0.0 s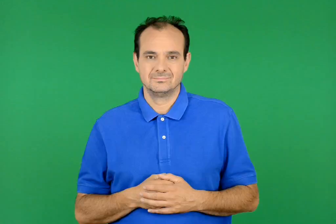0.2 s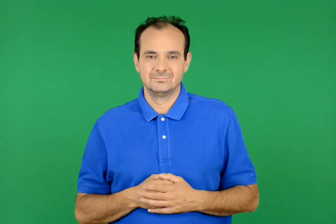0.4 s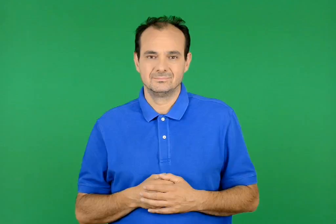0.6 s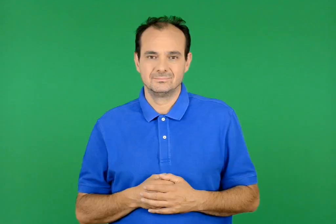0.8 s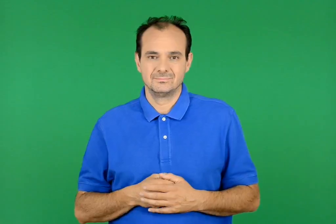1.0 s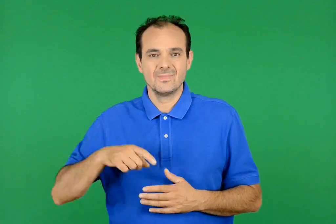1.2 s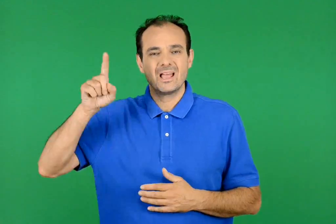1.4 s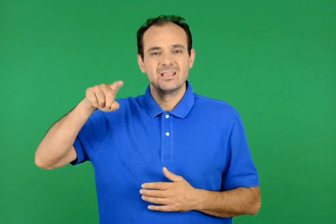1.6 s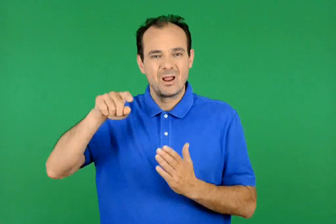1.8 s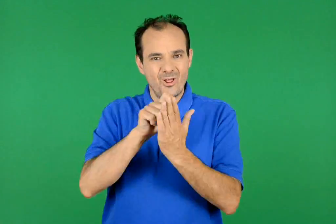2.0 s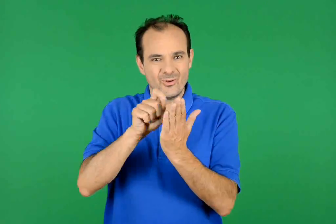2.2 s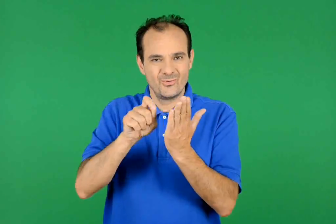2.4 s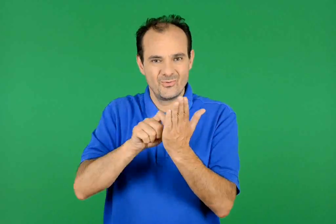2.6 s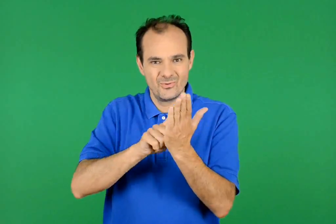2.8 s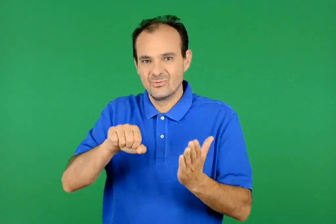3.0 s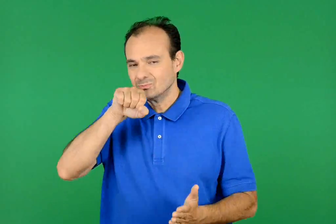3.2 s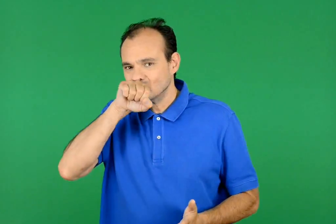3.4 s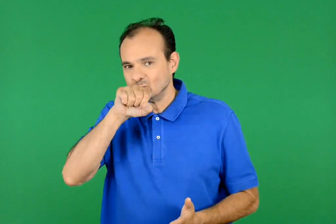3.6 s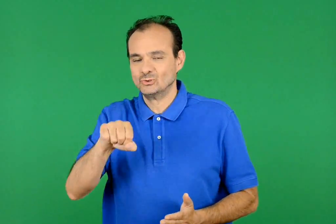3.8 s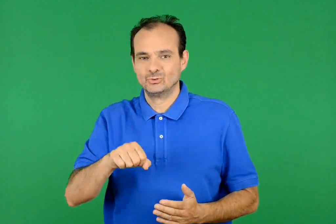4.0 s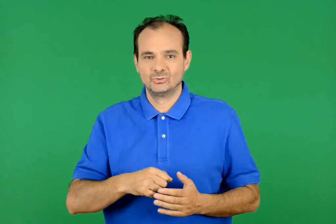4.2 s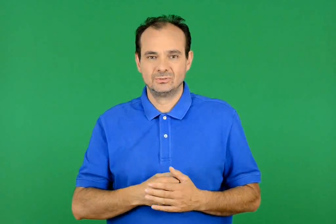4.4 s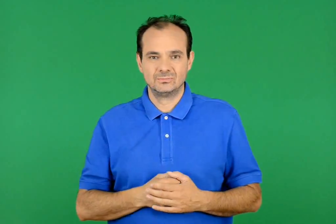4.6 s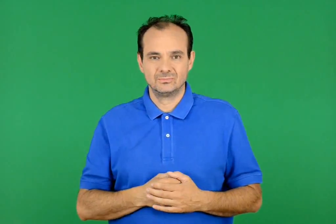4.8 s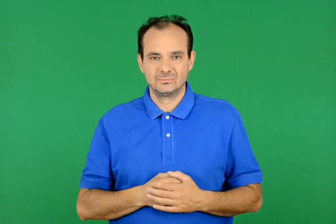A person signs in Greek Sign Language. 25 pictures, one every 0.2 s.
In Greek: αγαπητό μου ημερολόγιο
